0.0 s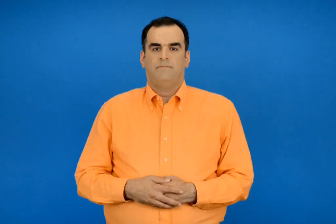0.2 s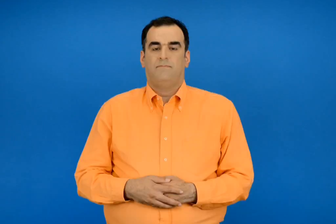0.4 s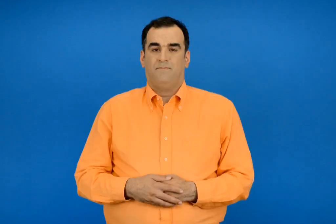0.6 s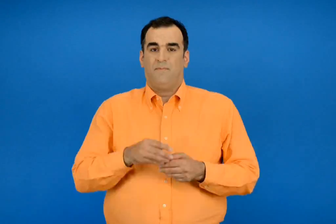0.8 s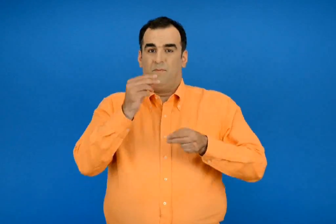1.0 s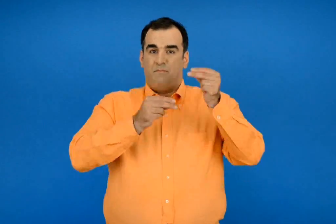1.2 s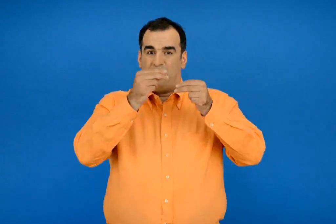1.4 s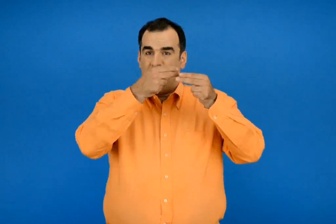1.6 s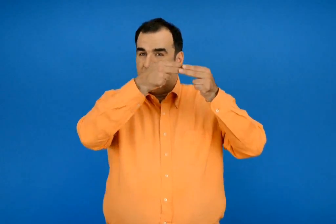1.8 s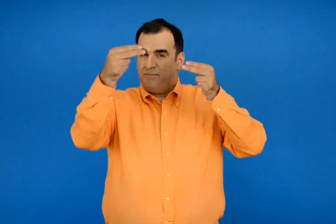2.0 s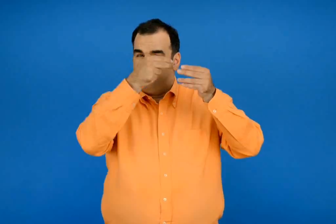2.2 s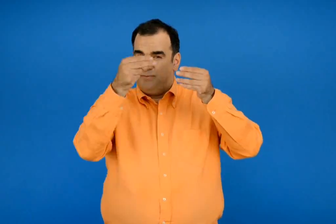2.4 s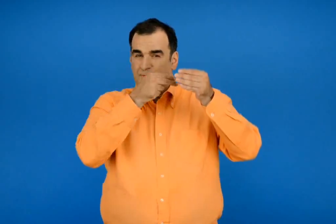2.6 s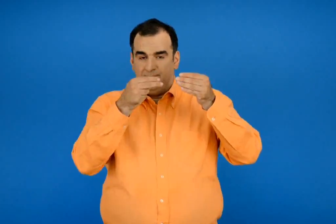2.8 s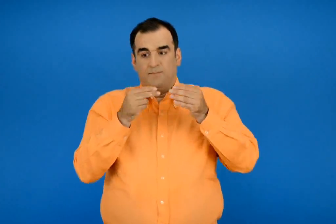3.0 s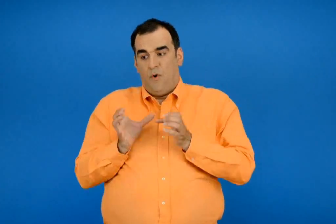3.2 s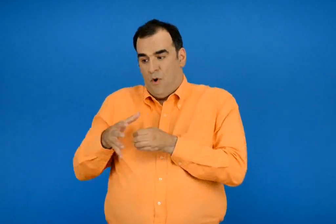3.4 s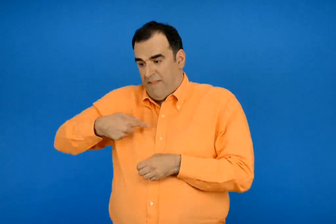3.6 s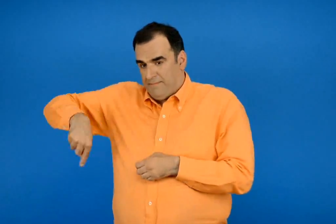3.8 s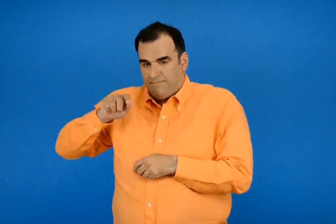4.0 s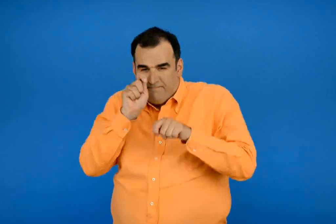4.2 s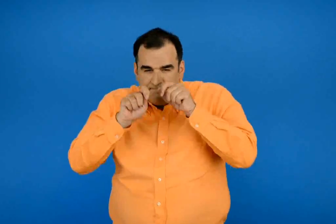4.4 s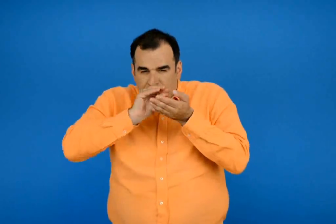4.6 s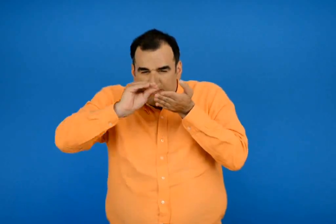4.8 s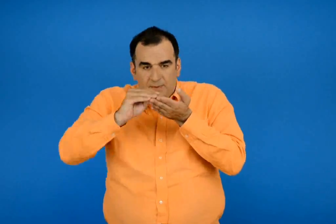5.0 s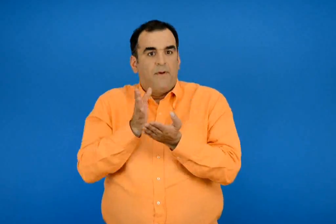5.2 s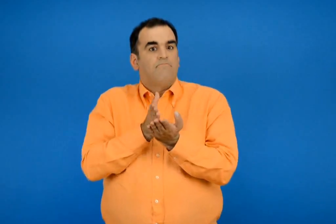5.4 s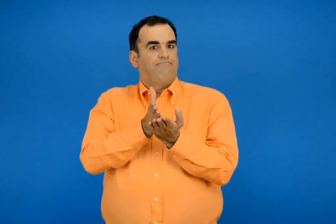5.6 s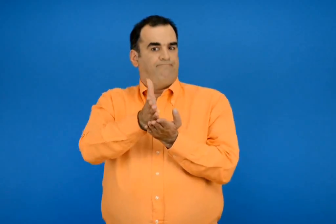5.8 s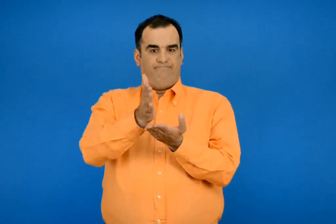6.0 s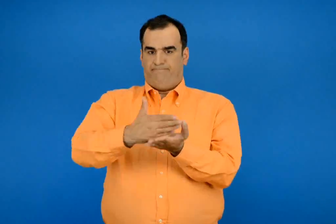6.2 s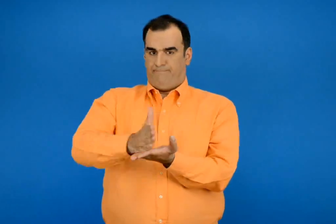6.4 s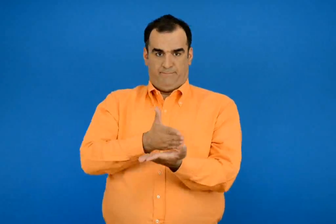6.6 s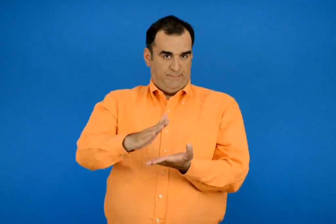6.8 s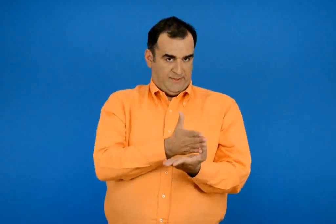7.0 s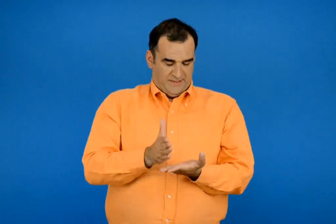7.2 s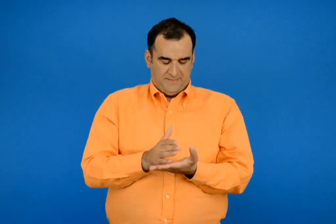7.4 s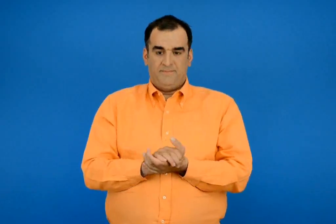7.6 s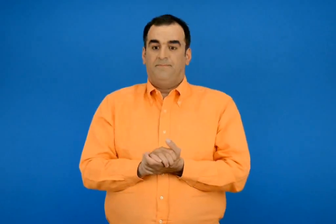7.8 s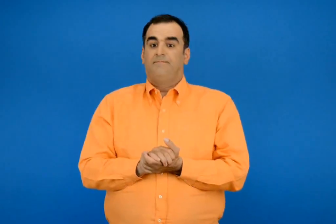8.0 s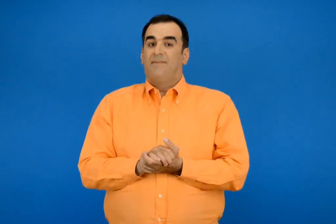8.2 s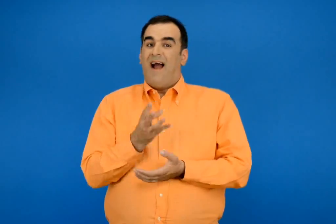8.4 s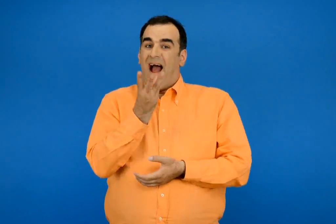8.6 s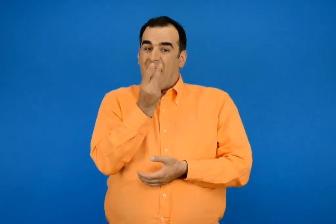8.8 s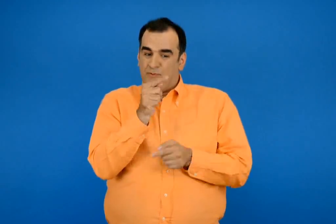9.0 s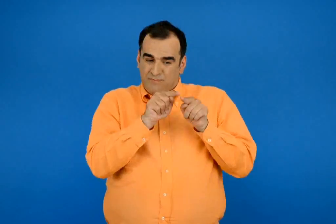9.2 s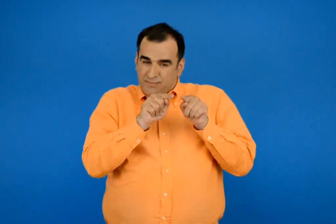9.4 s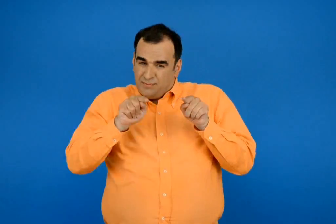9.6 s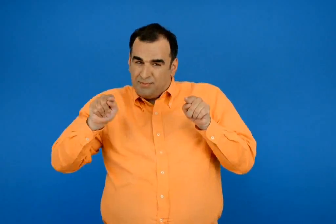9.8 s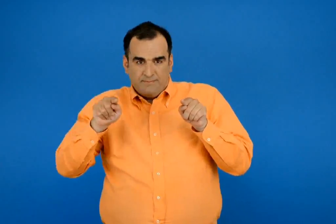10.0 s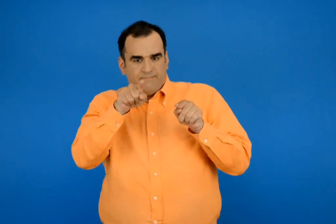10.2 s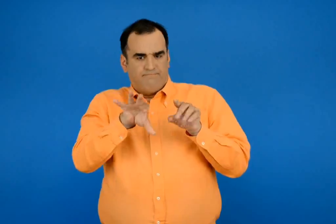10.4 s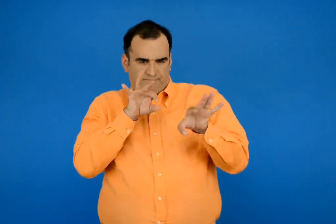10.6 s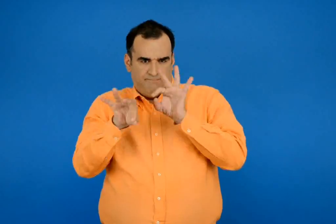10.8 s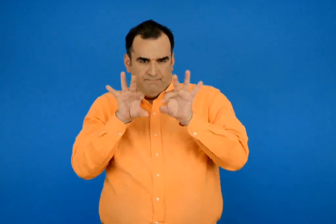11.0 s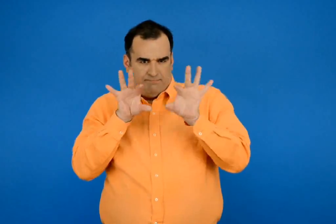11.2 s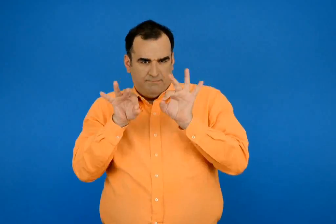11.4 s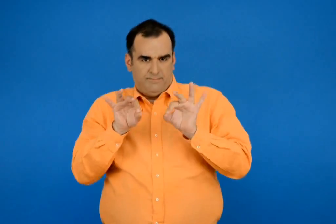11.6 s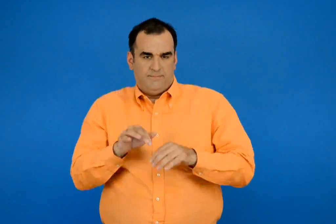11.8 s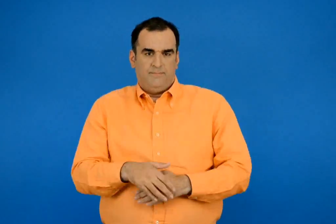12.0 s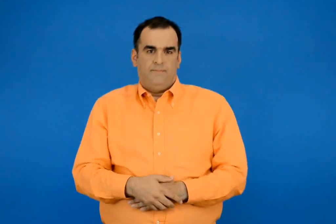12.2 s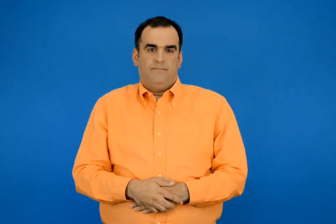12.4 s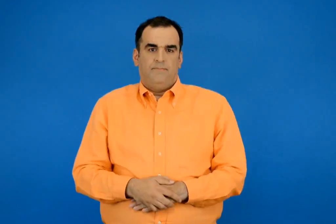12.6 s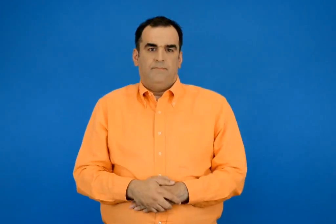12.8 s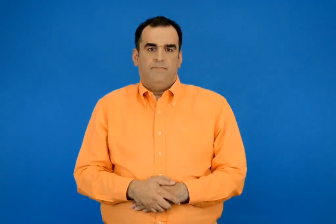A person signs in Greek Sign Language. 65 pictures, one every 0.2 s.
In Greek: φτιάχνω με την ομάδα μου ένα πρόβλημα δίκαιης μοιρασιάς χρησιμοποιούμε οποίους αριθμούς θέλουμε από τους παρακάτω
